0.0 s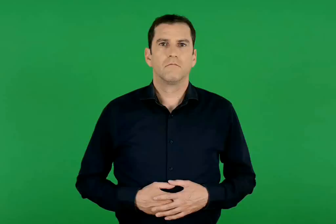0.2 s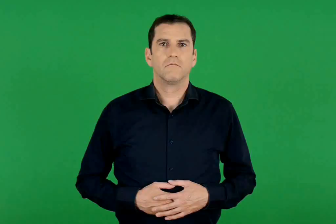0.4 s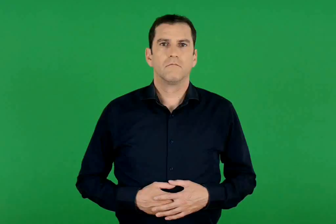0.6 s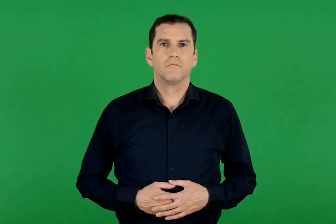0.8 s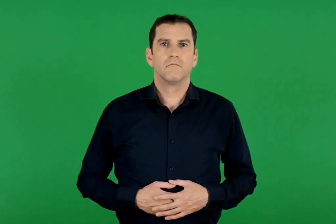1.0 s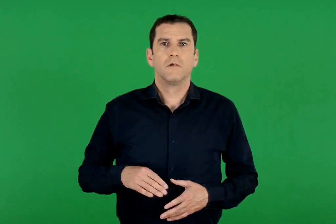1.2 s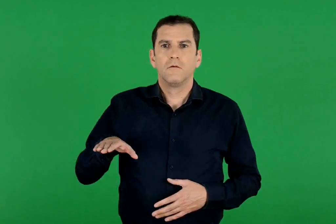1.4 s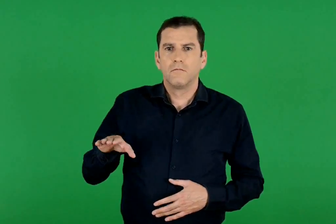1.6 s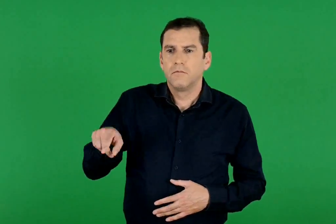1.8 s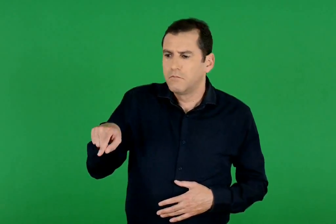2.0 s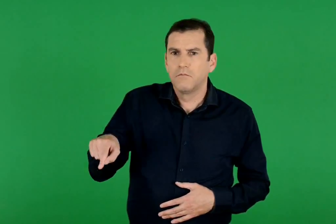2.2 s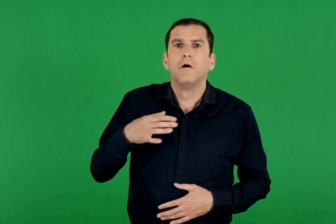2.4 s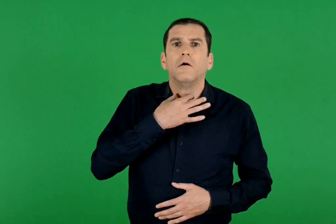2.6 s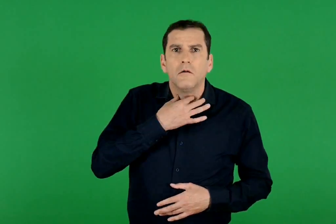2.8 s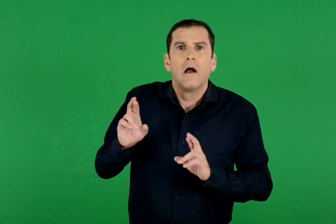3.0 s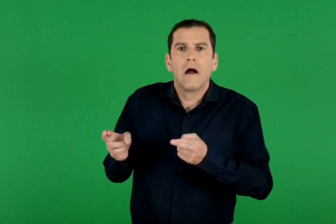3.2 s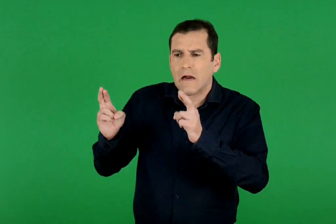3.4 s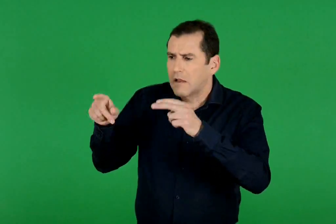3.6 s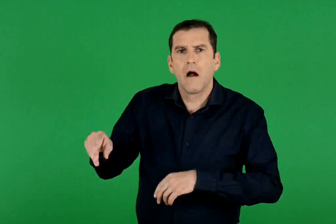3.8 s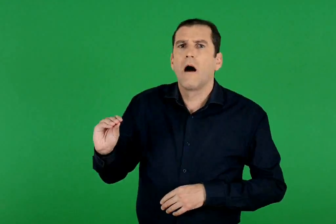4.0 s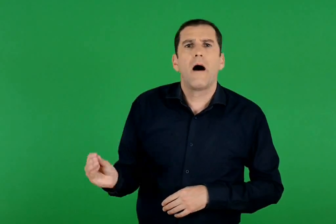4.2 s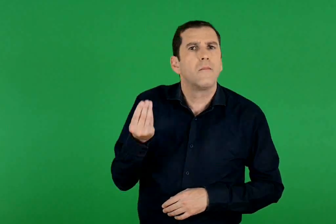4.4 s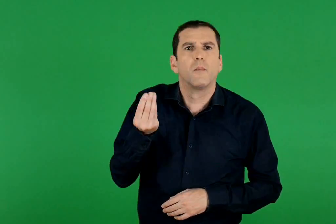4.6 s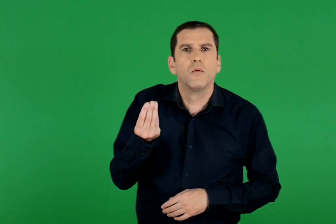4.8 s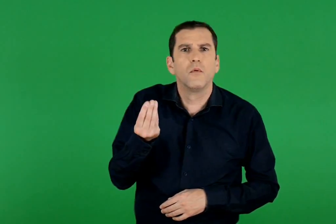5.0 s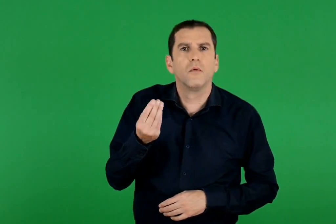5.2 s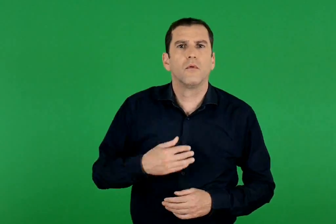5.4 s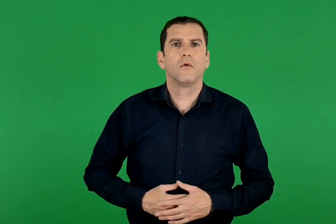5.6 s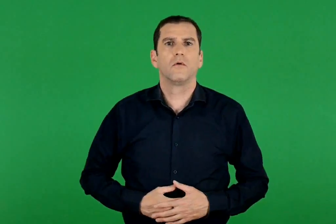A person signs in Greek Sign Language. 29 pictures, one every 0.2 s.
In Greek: από πού παίρνουν την ενέργεια που χρειάζονται ;
